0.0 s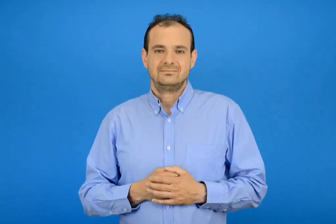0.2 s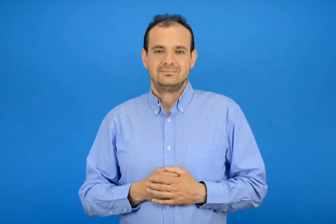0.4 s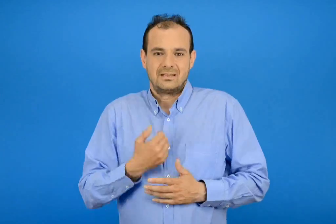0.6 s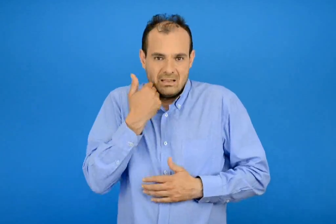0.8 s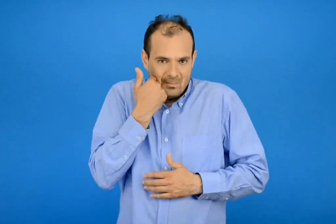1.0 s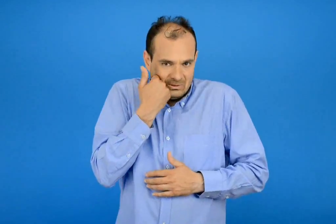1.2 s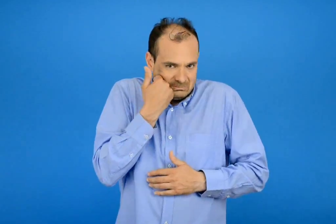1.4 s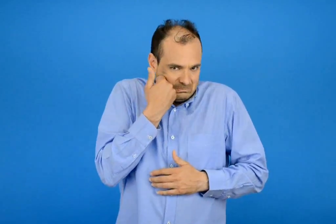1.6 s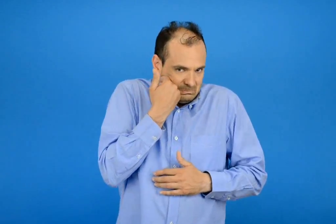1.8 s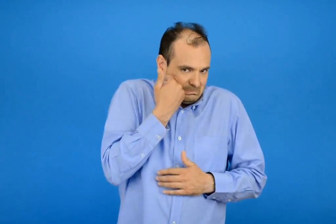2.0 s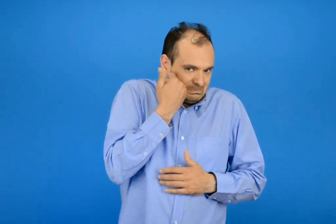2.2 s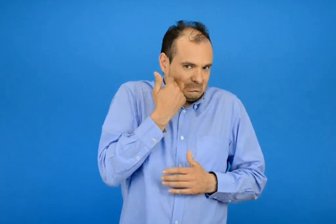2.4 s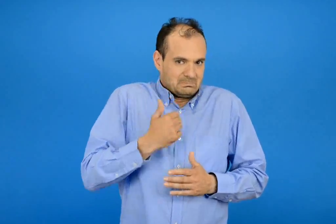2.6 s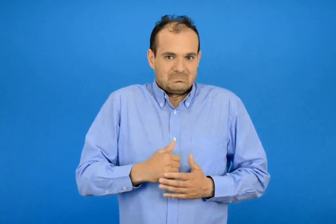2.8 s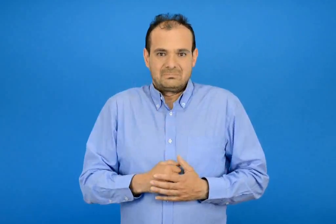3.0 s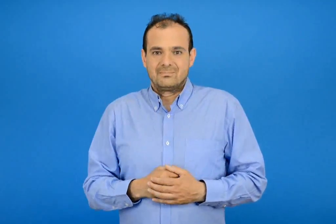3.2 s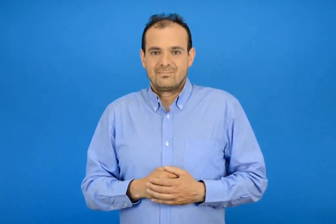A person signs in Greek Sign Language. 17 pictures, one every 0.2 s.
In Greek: ντρέπονται
